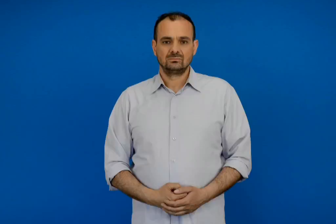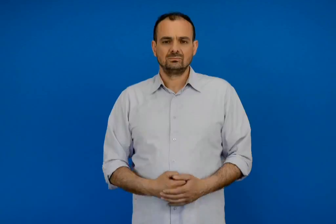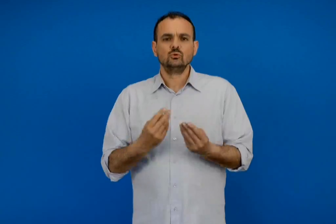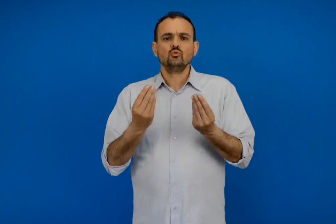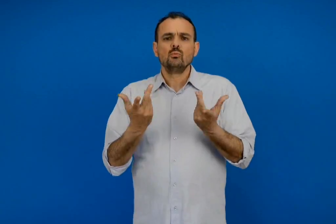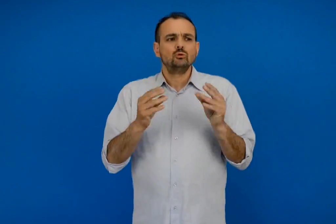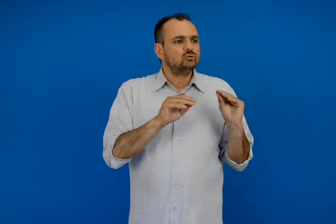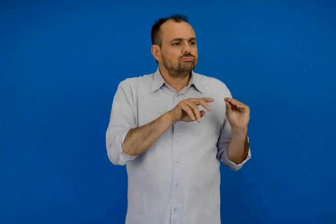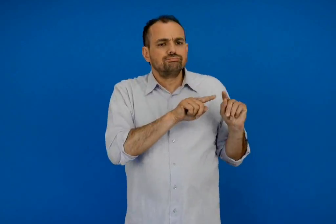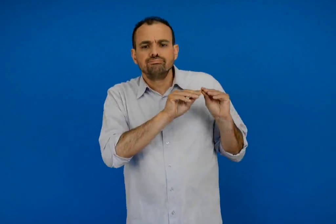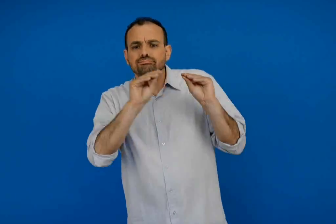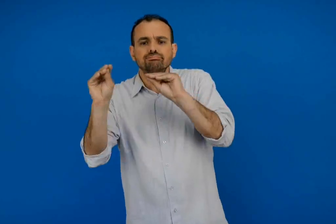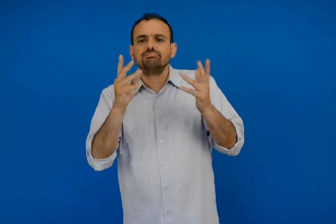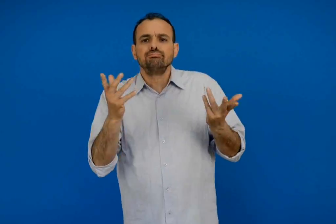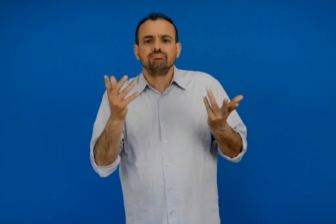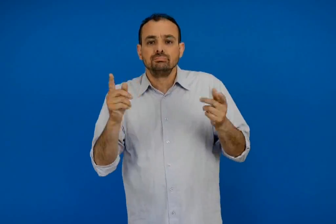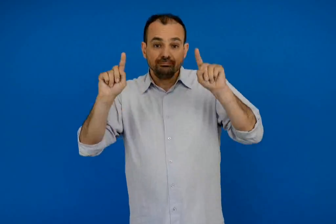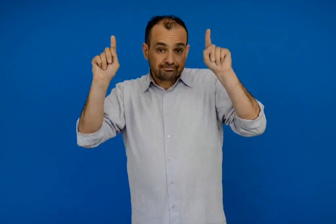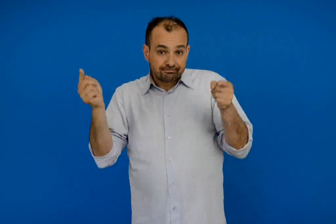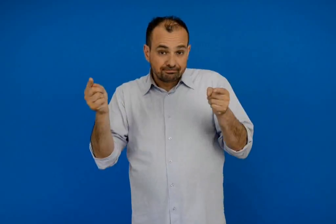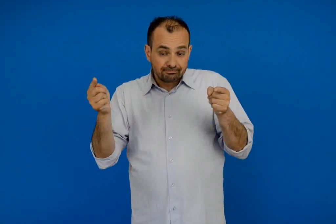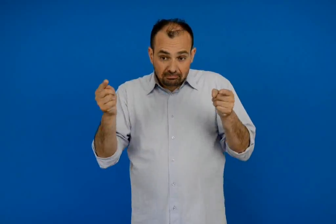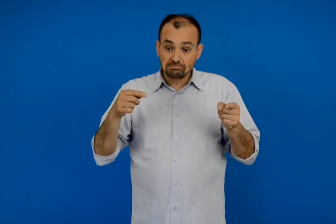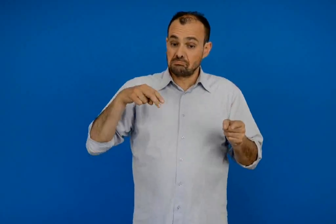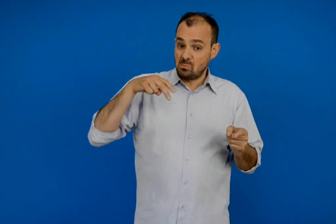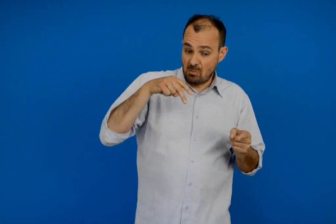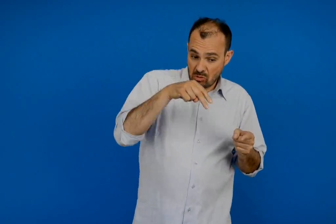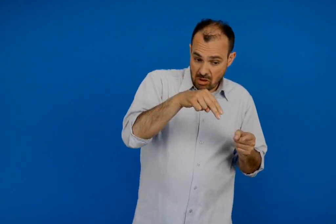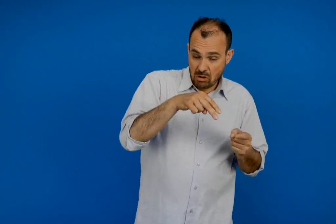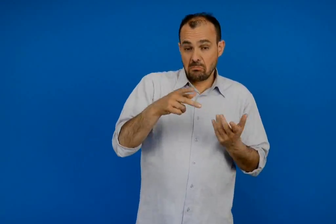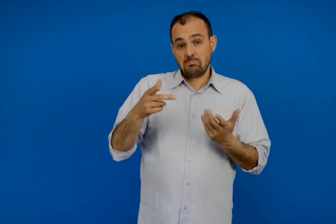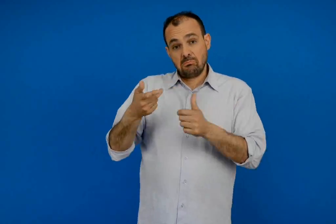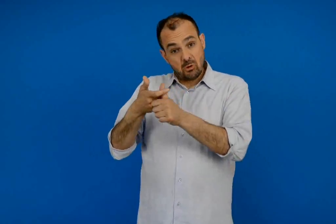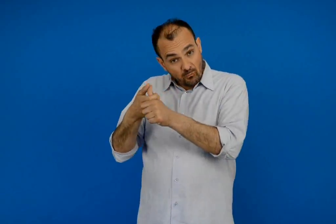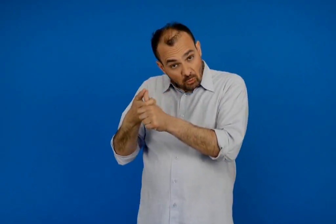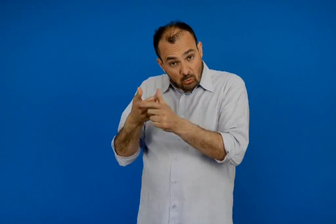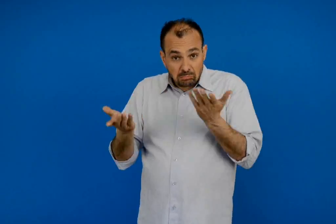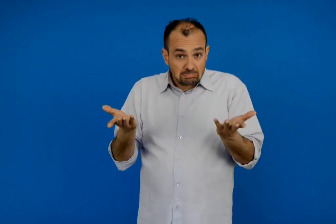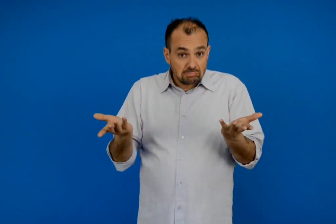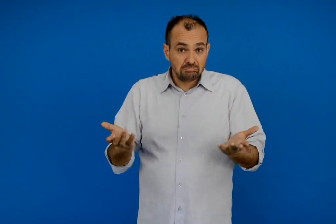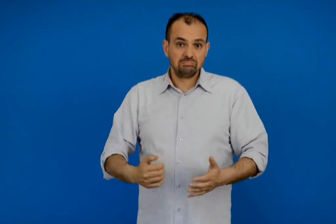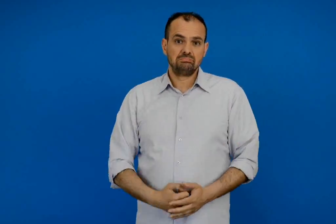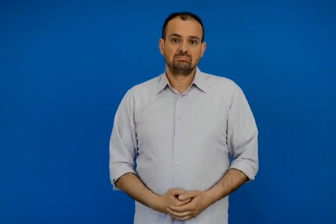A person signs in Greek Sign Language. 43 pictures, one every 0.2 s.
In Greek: τρόπος μετακίνησης με τα ποδιά με λεωφορείο
